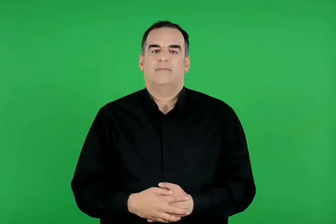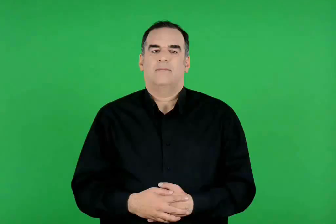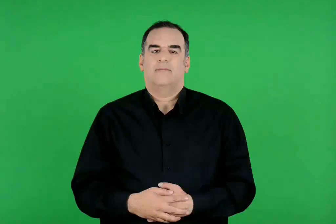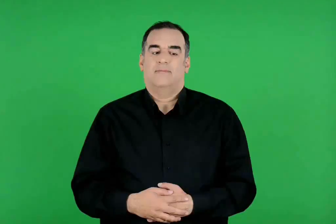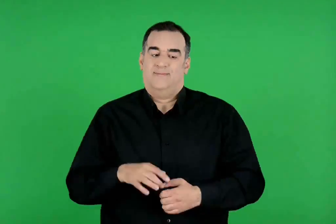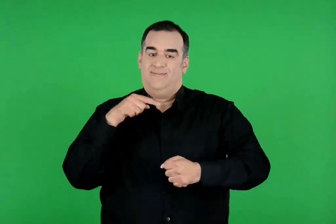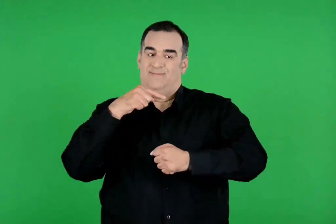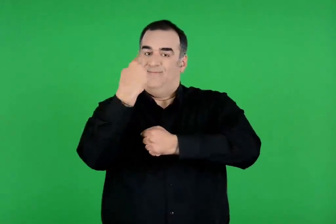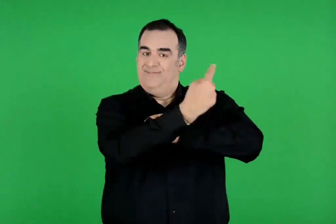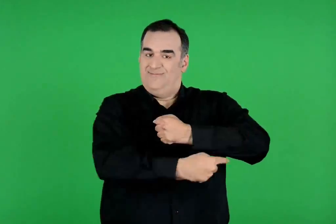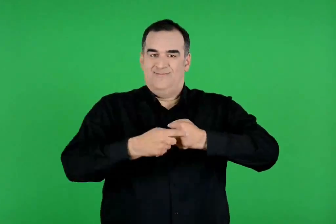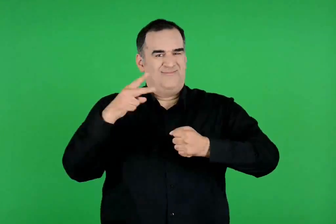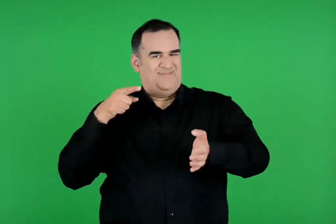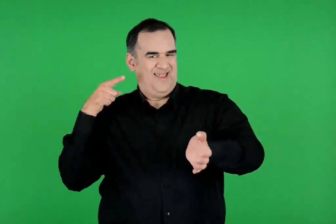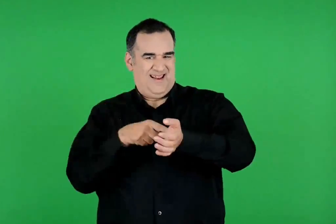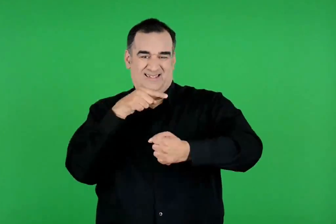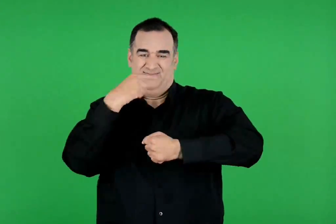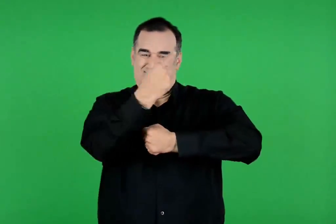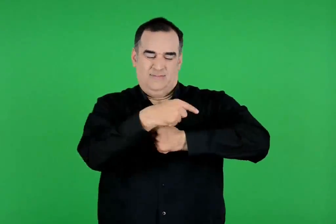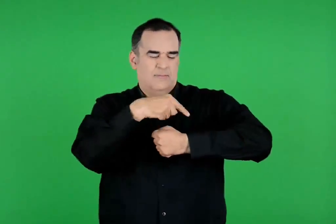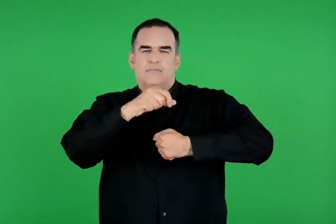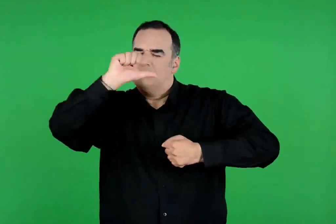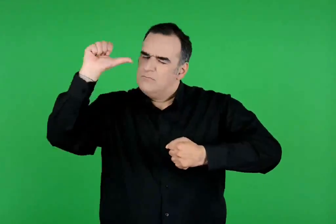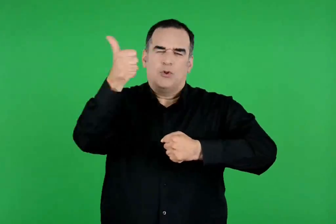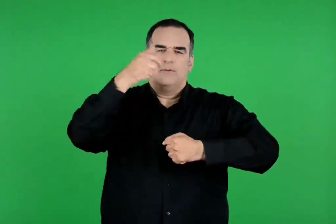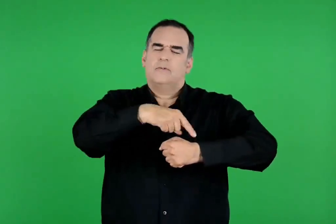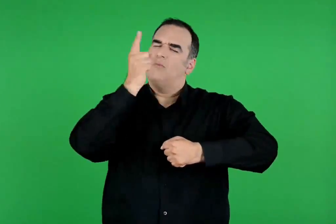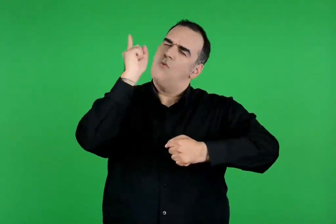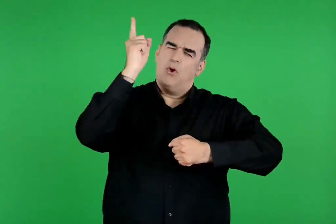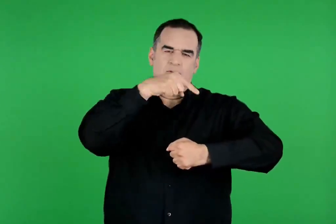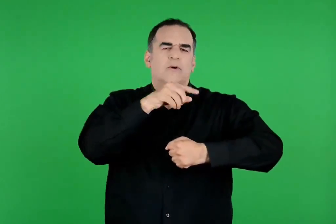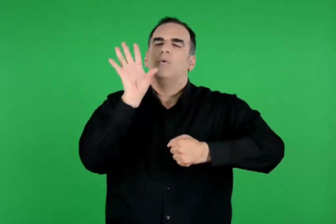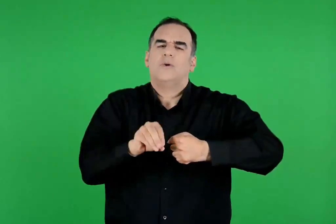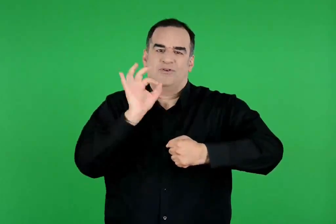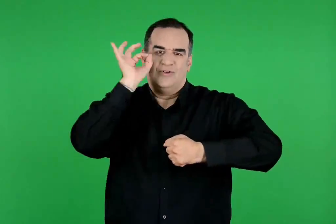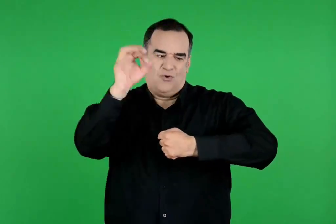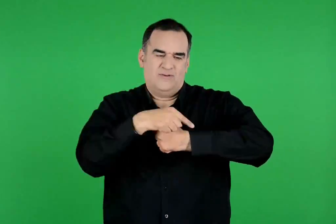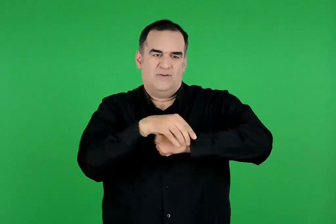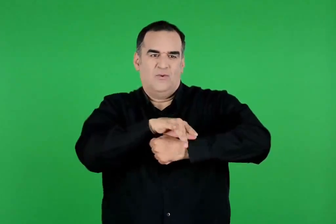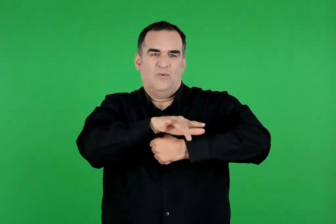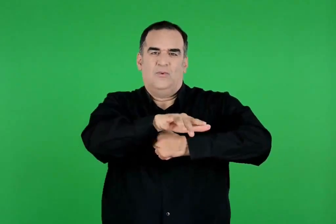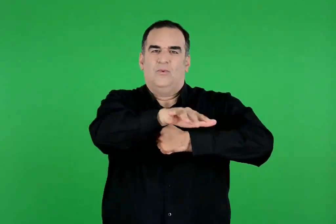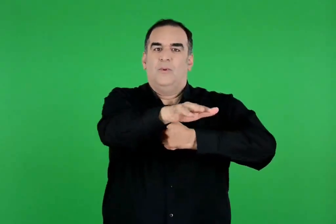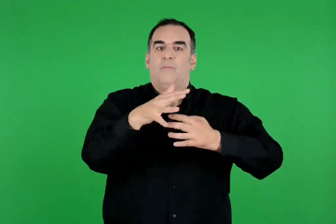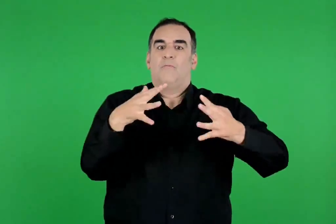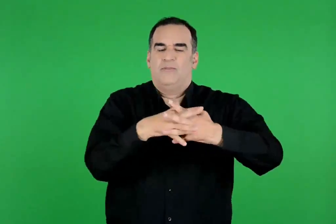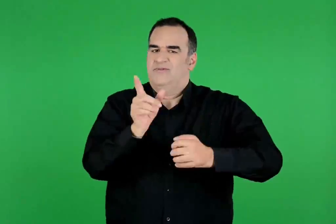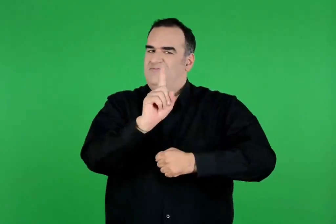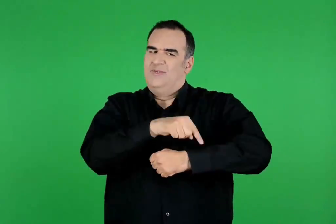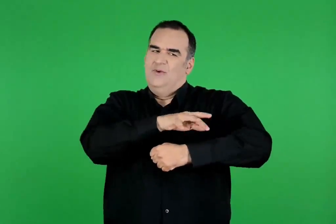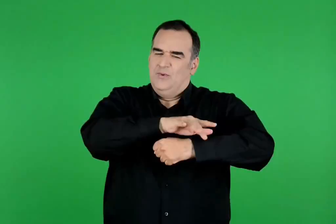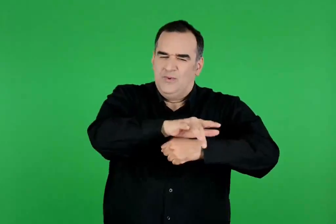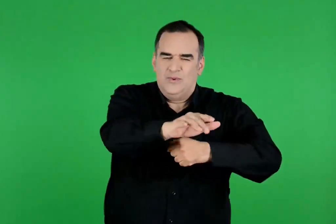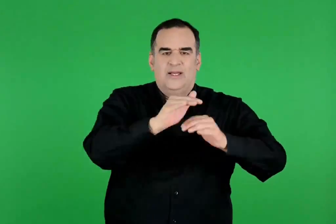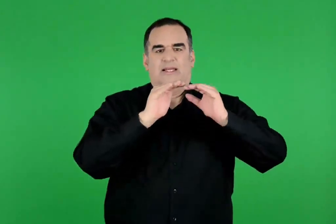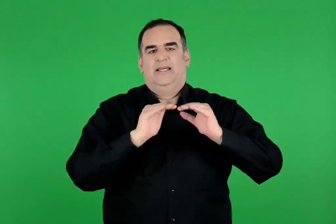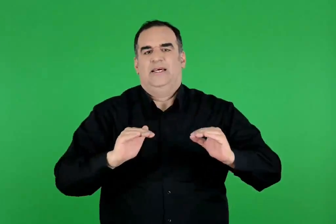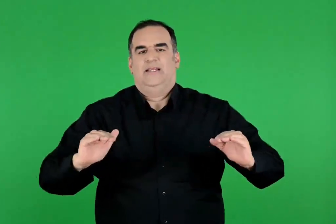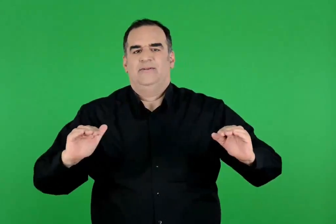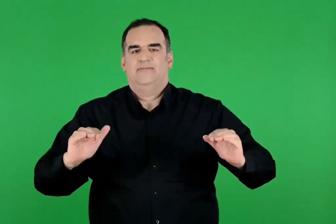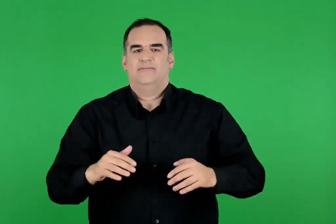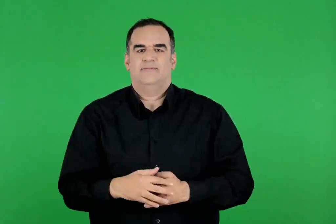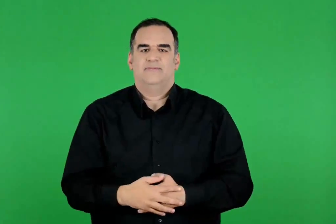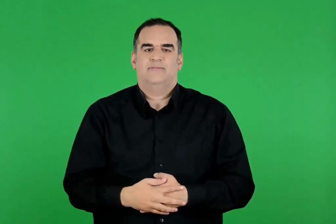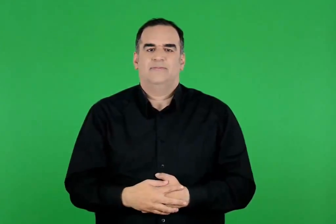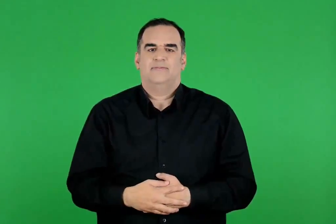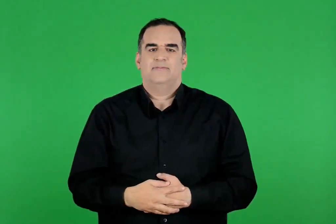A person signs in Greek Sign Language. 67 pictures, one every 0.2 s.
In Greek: και είναι αυτή η ασπίδα του αχιλλέα το πρώτο , το μοναδικό όπλο που φτιάχτηκε ποτέ και δεν προσκαλεί σε πόλεμο αλλά σε ειρήνη
